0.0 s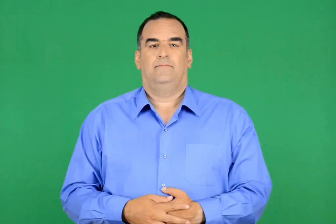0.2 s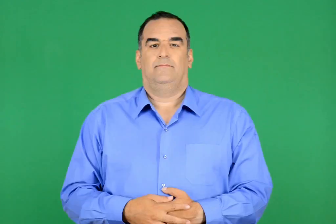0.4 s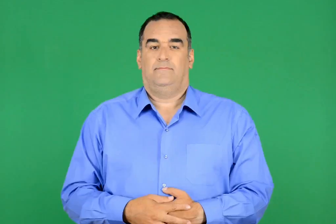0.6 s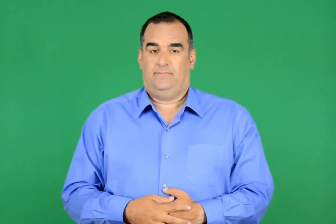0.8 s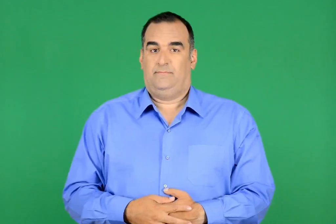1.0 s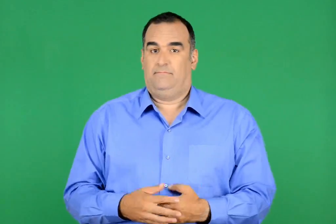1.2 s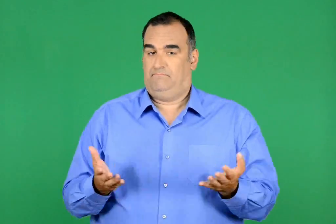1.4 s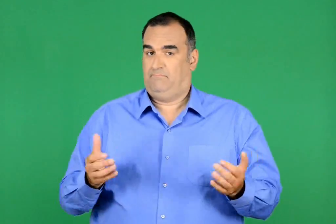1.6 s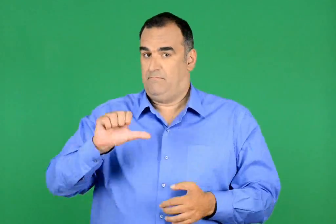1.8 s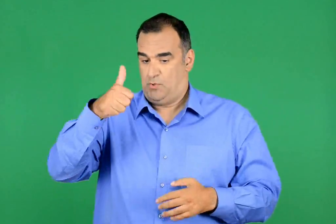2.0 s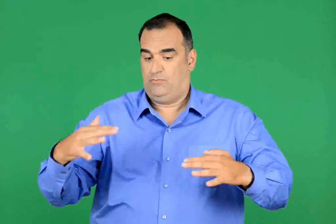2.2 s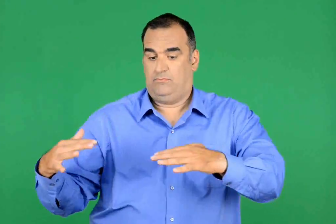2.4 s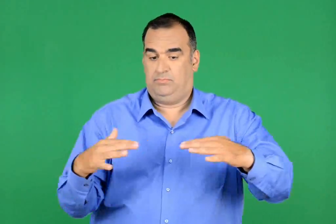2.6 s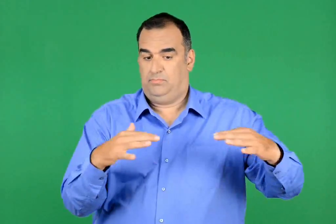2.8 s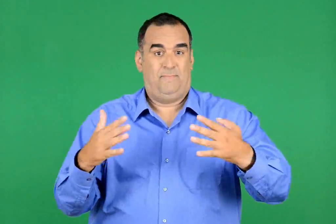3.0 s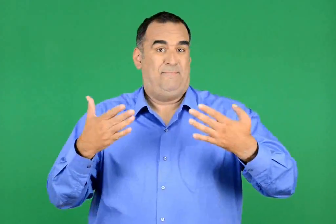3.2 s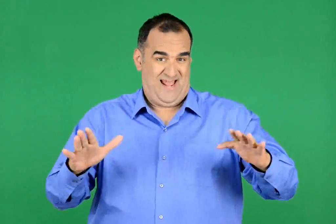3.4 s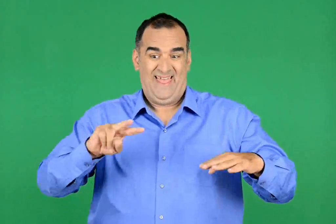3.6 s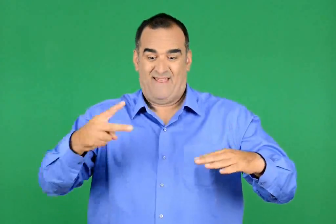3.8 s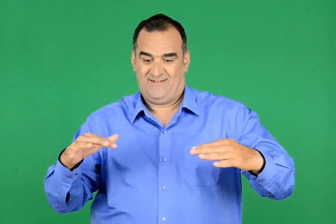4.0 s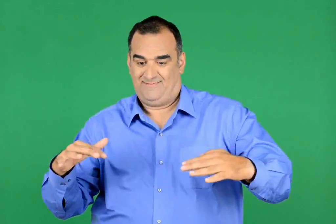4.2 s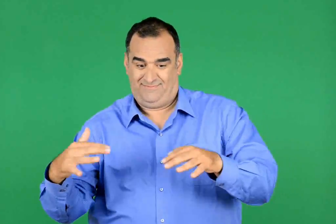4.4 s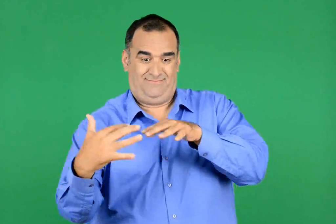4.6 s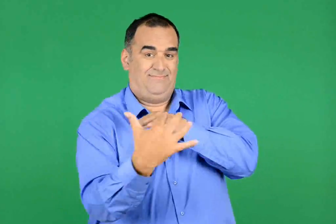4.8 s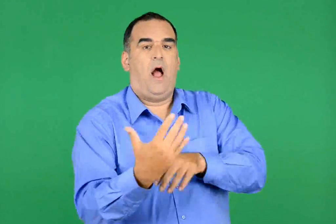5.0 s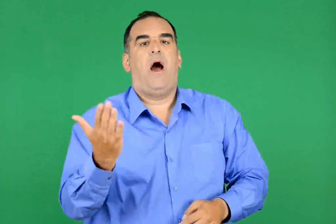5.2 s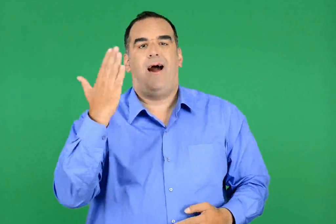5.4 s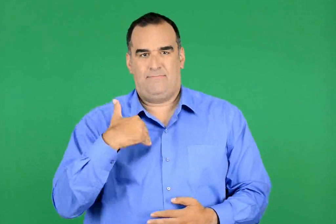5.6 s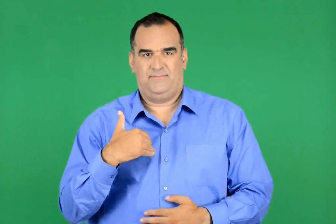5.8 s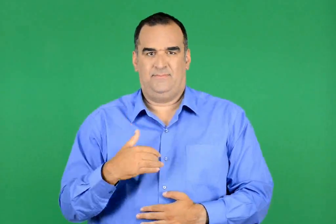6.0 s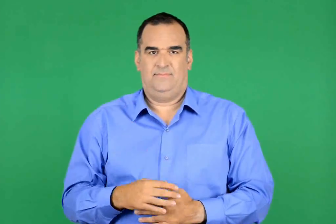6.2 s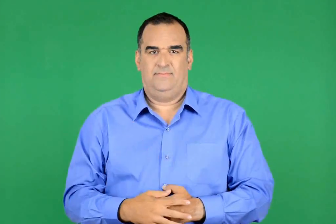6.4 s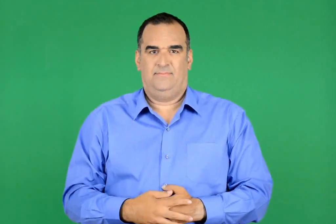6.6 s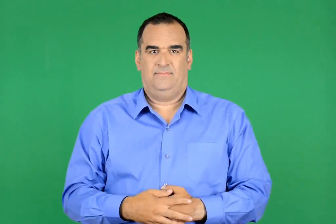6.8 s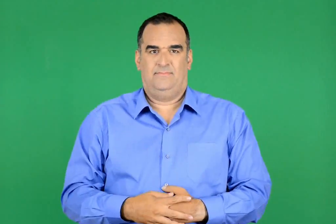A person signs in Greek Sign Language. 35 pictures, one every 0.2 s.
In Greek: αυτά για το πρώτο ημίχρονο , γιατί το δεύτερο δεν πρόλαβε
